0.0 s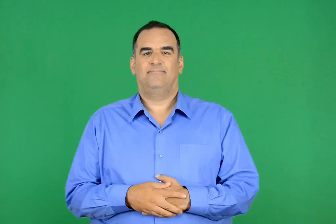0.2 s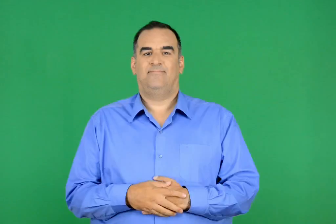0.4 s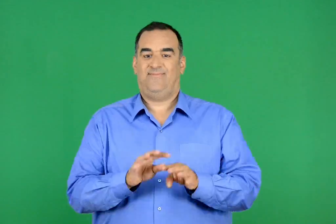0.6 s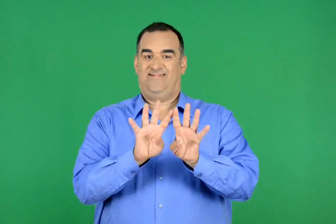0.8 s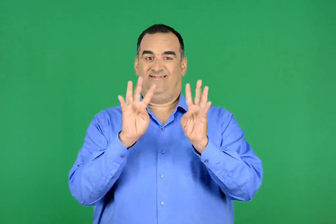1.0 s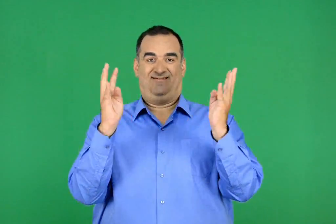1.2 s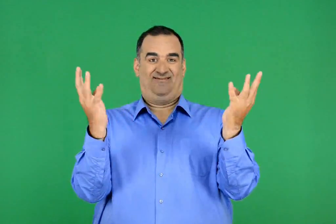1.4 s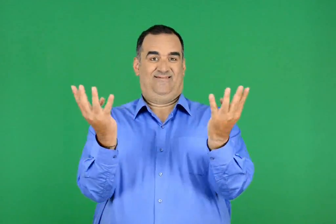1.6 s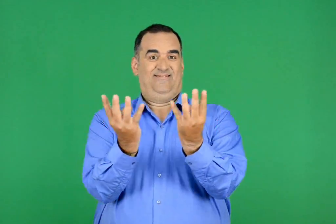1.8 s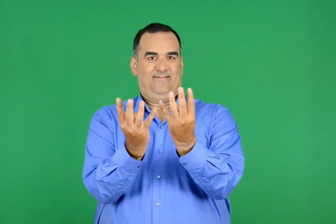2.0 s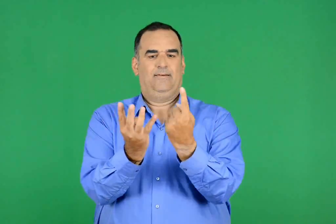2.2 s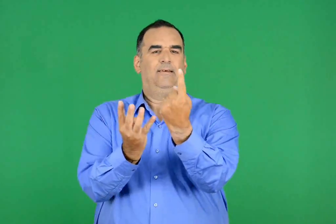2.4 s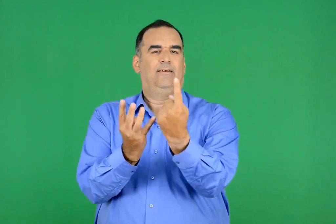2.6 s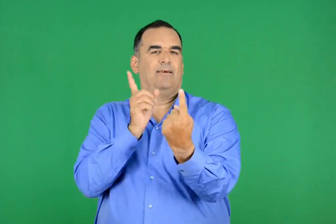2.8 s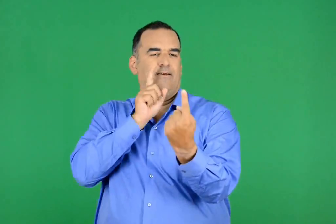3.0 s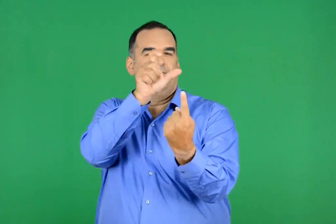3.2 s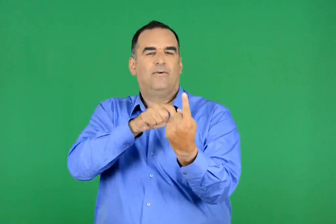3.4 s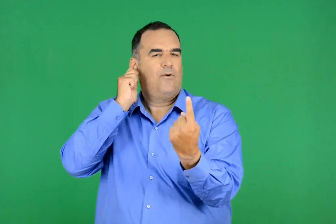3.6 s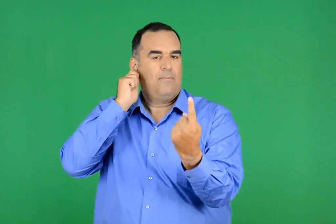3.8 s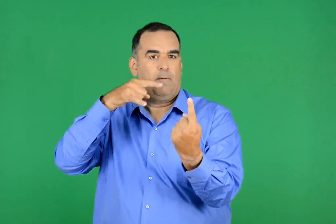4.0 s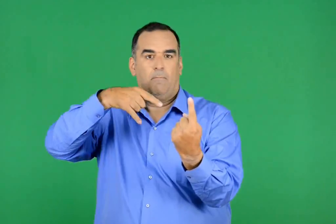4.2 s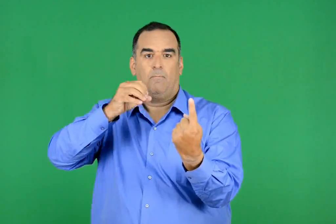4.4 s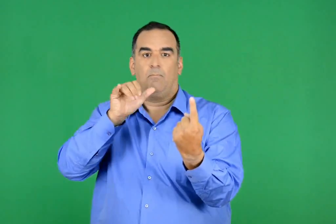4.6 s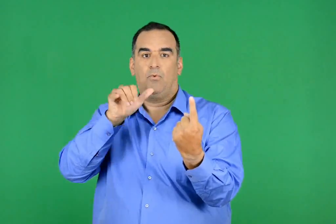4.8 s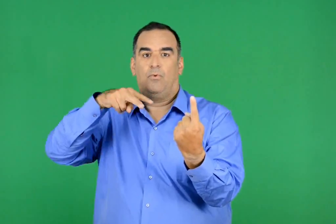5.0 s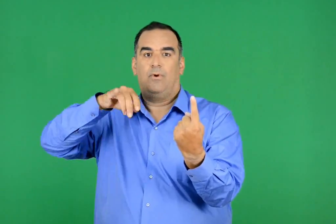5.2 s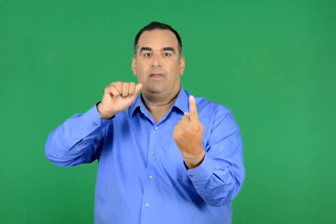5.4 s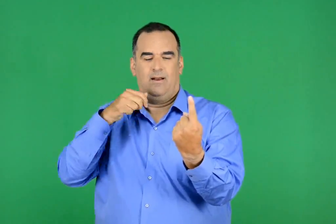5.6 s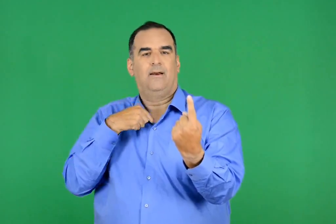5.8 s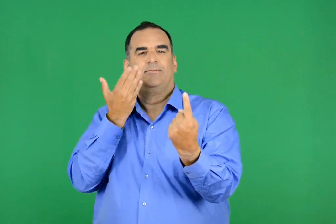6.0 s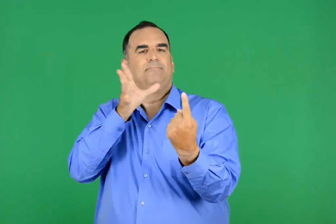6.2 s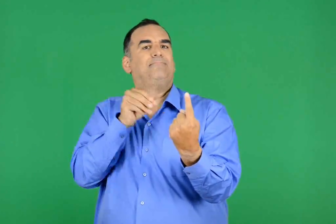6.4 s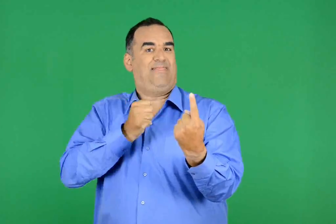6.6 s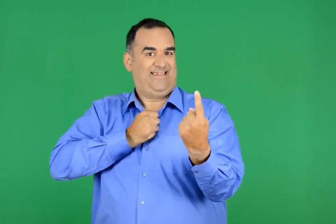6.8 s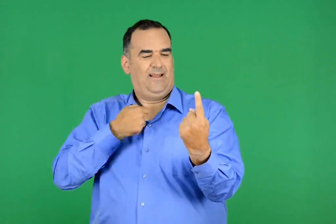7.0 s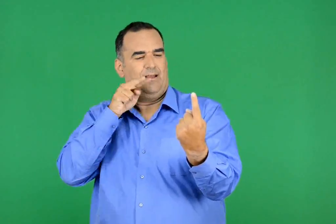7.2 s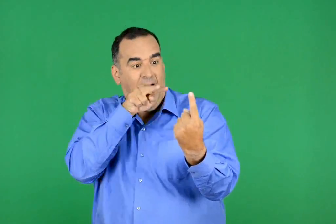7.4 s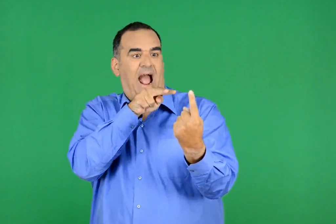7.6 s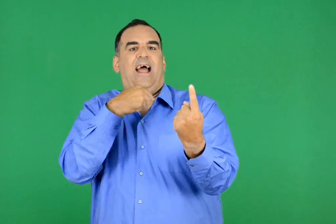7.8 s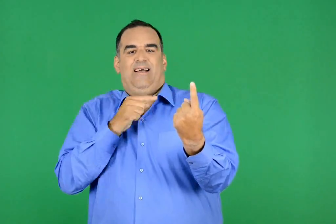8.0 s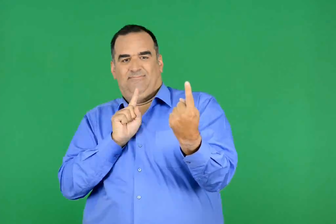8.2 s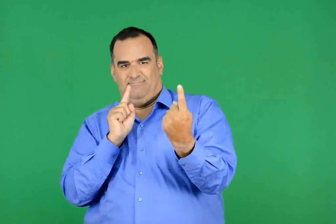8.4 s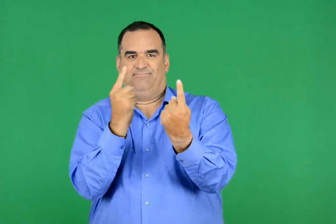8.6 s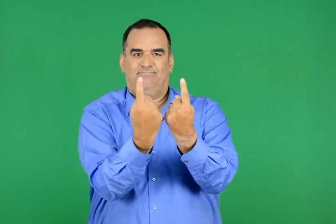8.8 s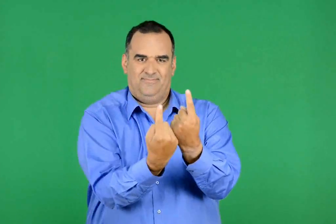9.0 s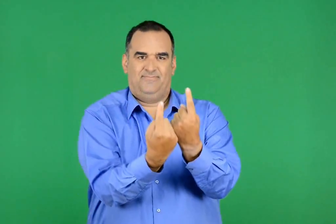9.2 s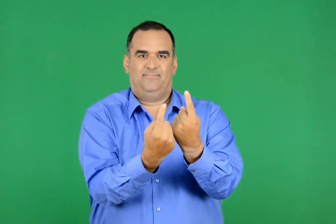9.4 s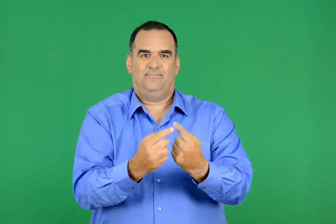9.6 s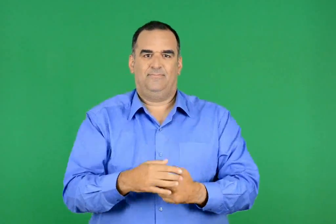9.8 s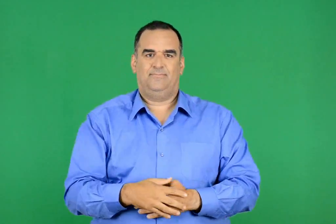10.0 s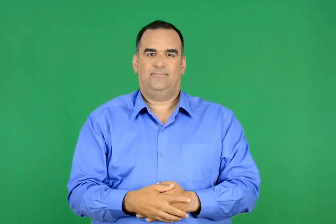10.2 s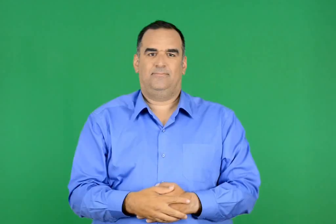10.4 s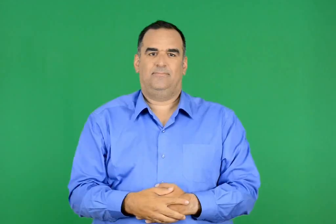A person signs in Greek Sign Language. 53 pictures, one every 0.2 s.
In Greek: βλέπει τη συμμαθήτριά της την πούλια , και μπήκε στον αυλόγυρο
